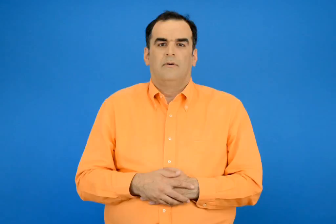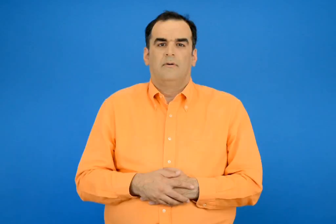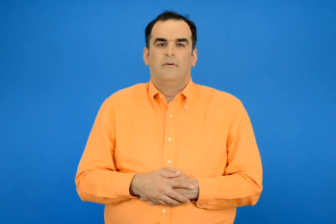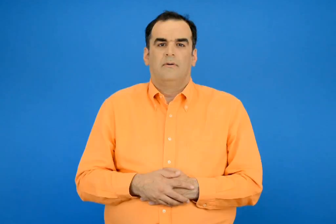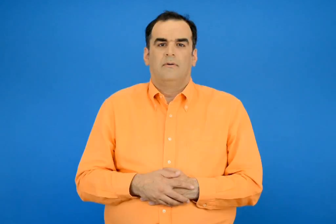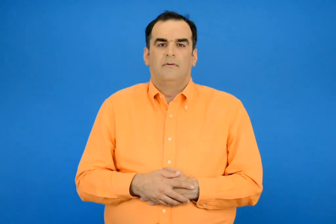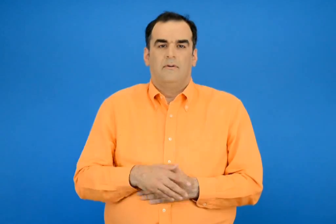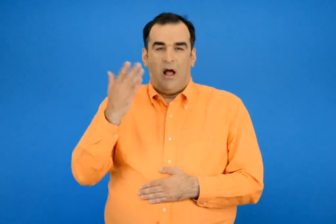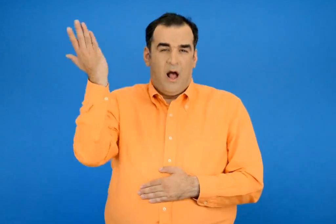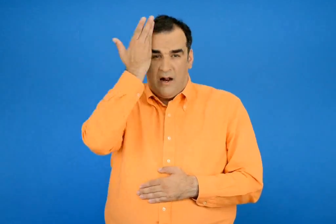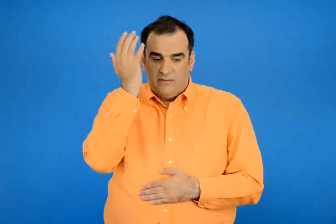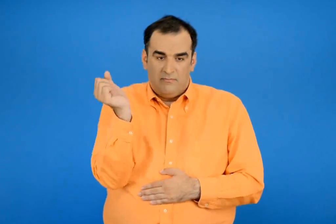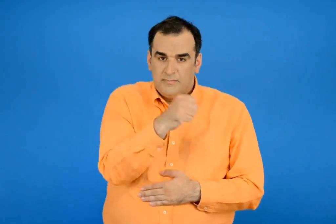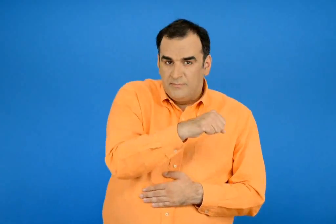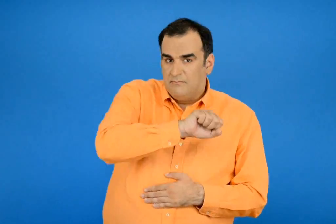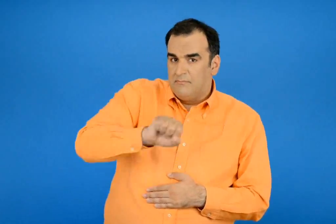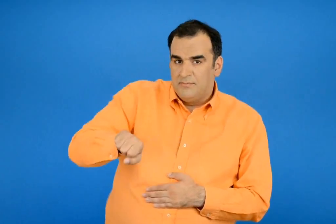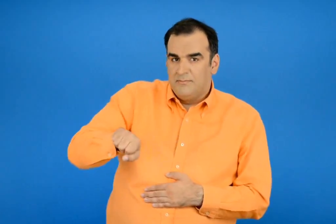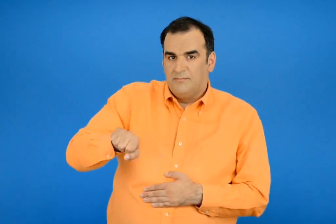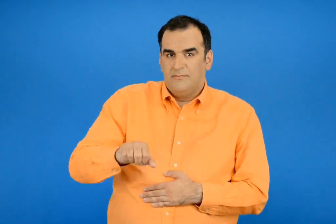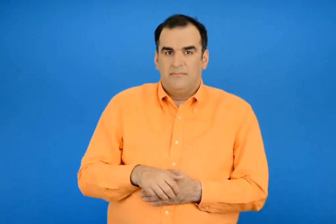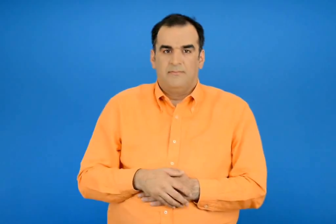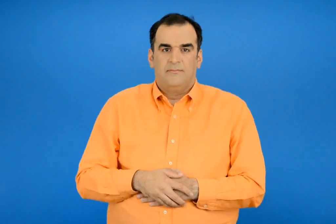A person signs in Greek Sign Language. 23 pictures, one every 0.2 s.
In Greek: πιο ακριβή είναι
